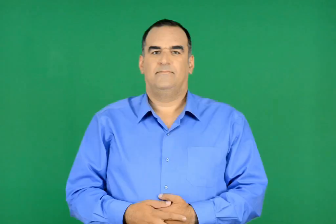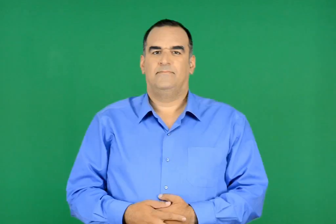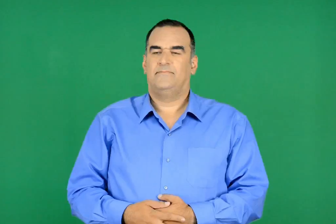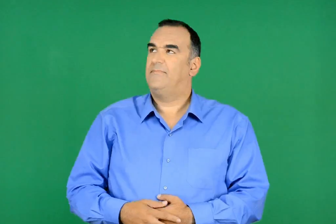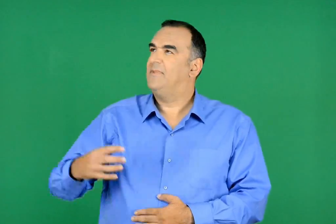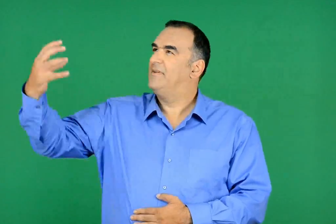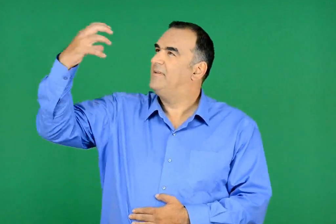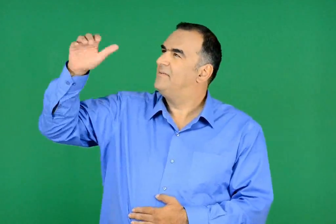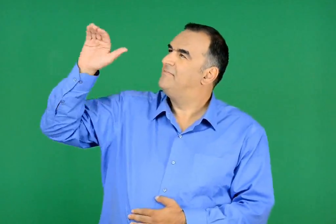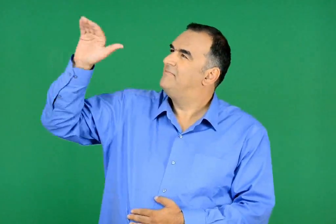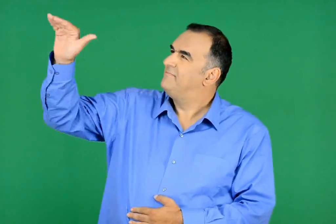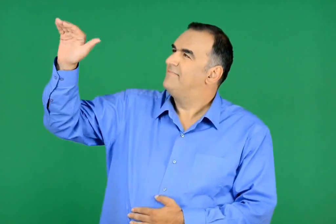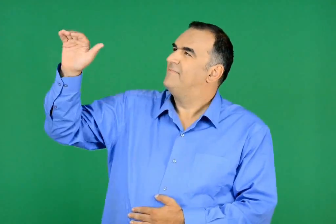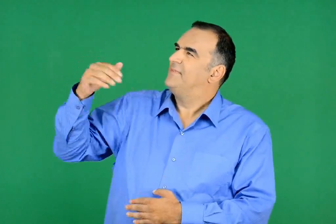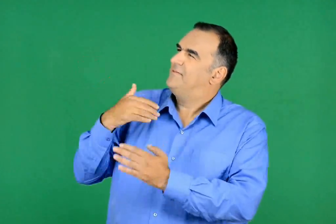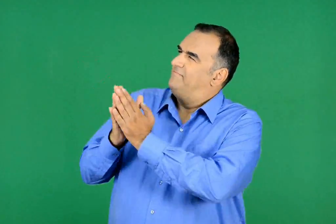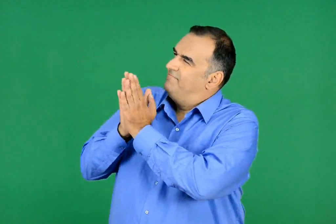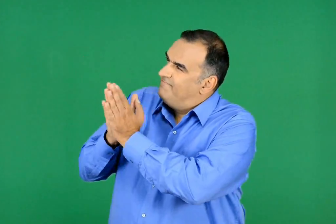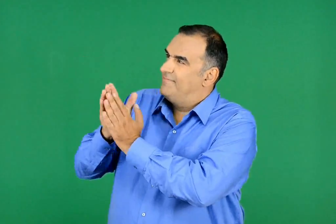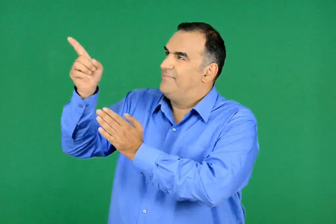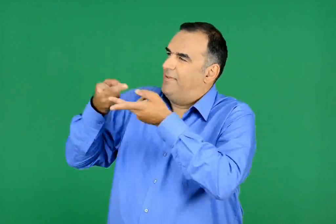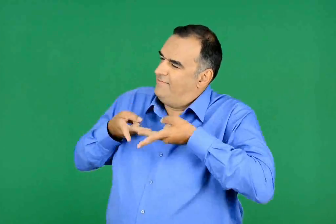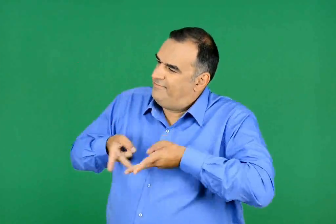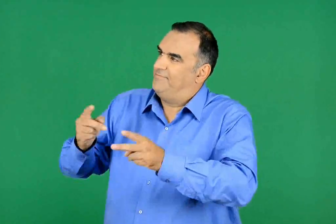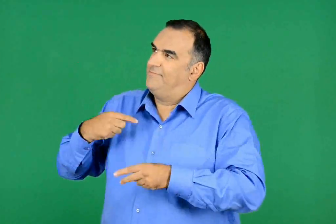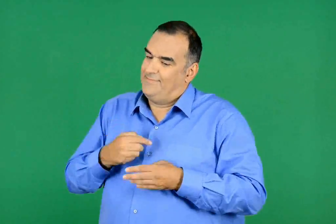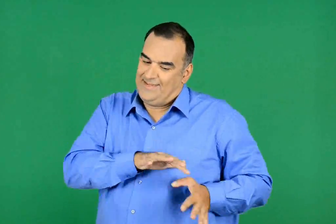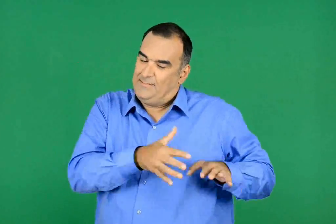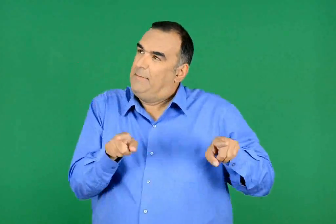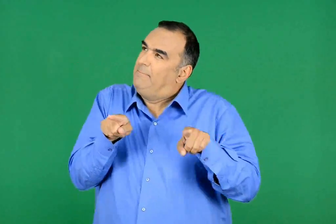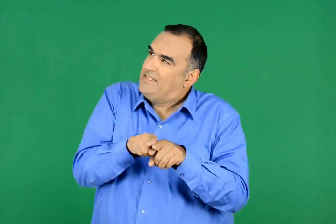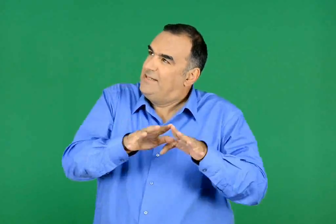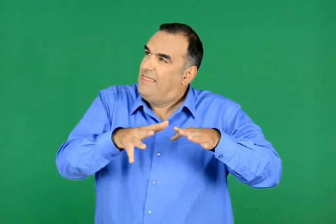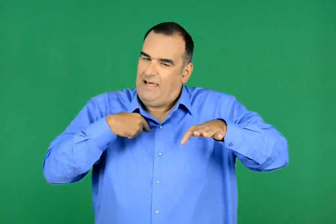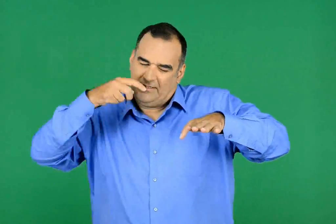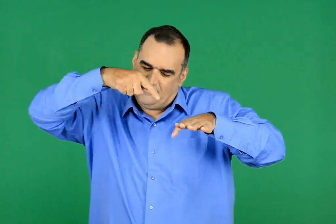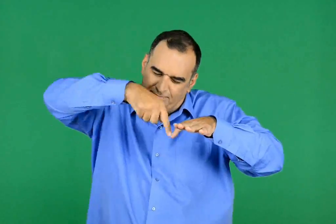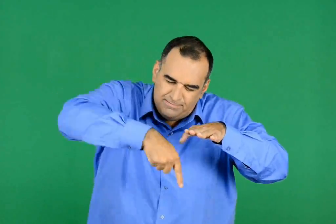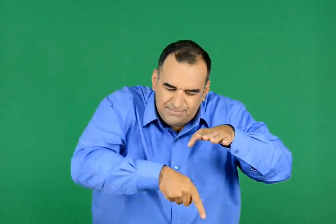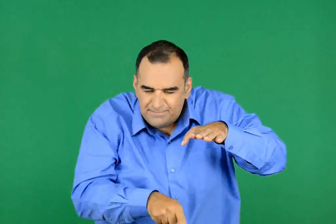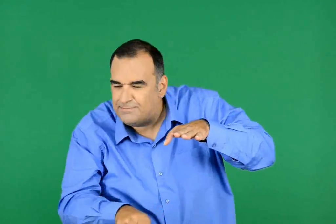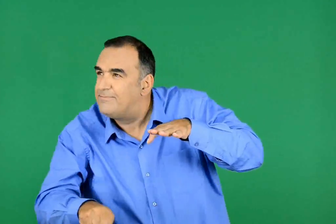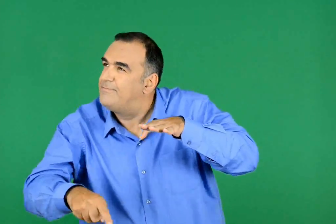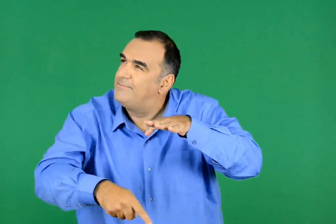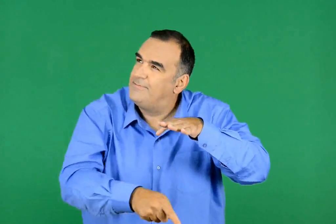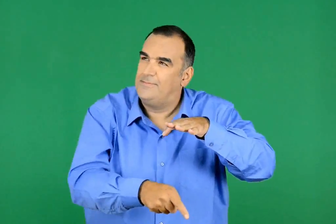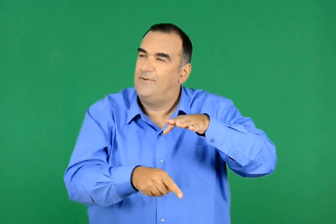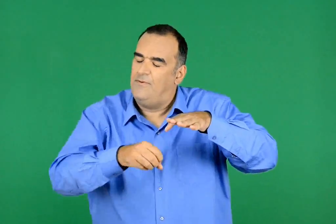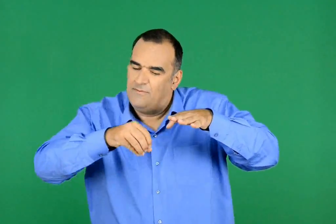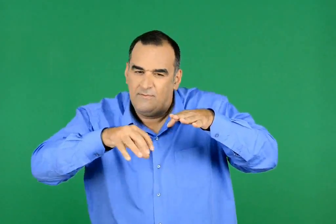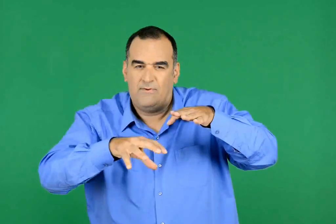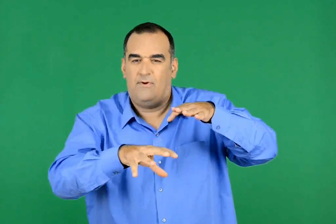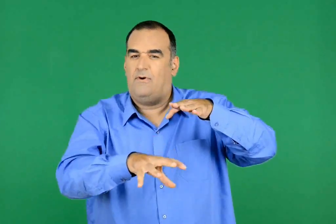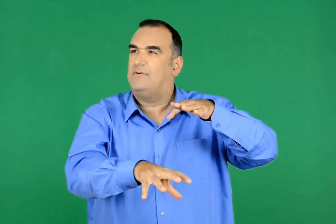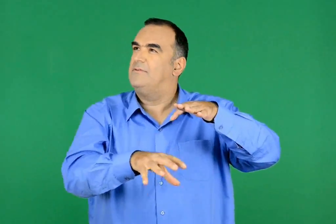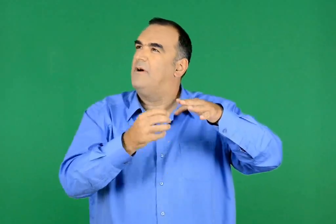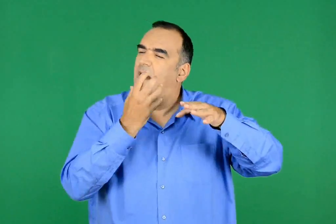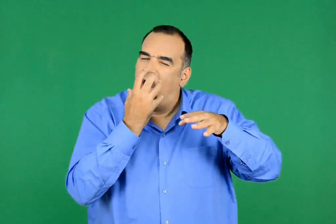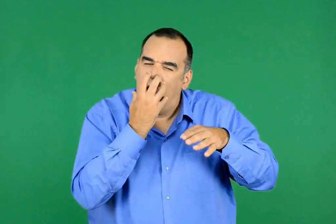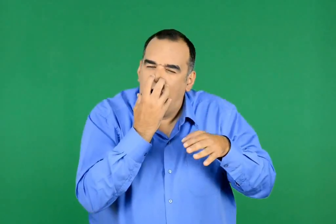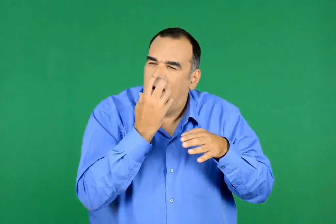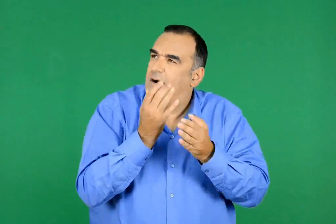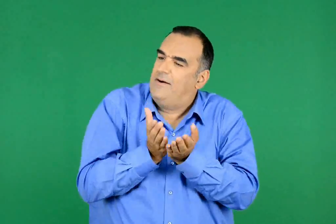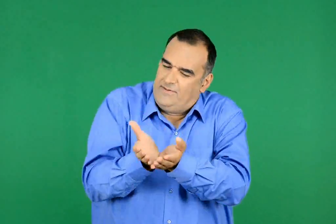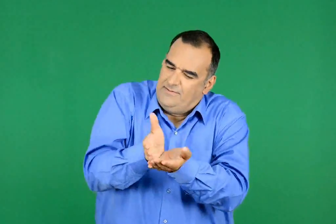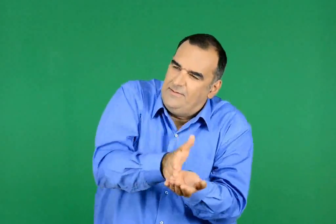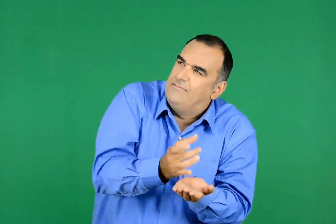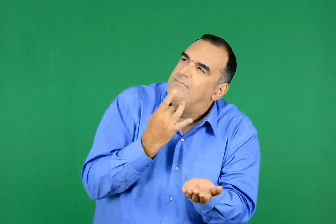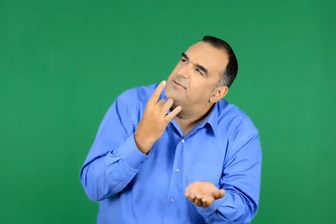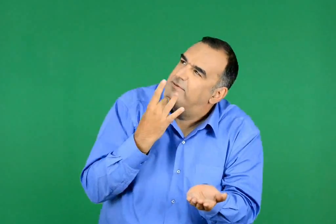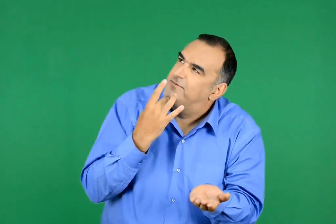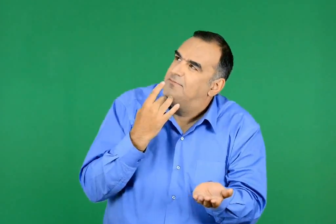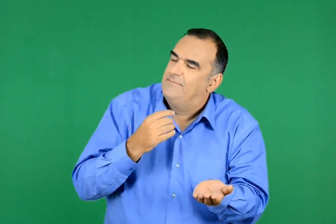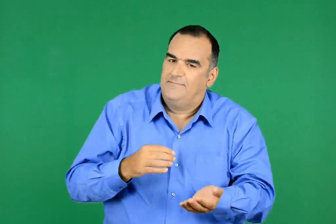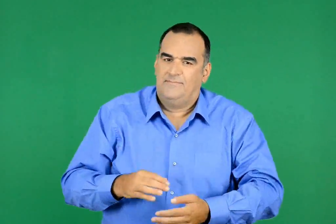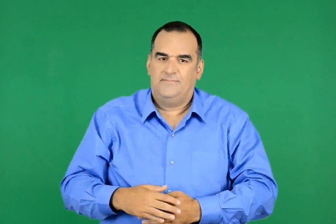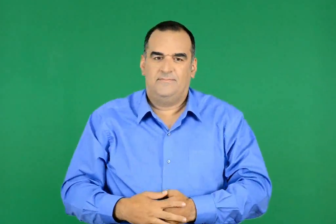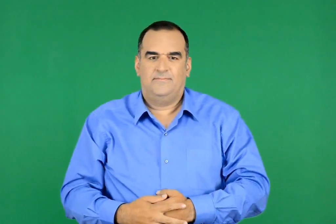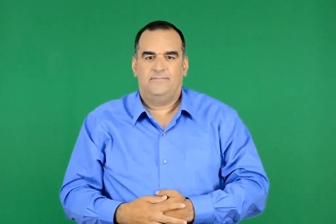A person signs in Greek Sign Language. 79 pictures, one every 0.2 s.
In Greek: ήλιε µου , άσε µε να κατεβώ στη θάλασσα , παρέα µε το φιλαράκο µου το κύμα. θα σεργιανίσουμε στις βουλιαγμένες πολιτείες και θα ζεστάνουμε τα πέτρινα καράβια
